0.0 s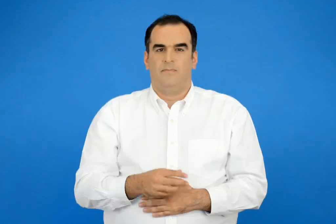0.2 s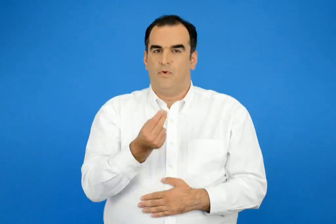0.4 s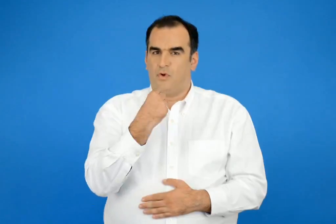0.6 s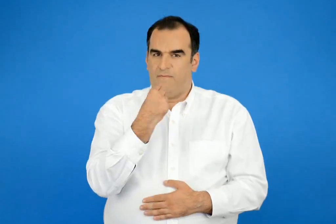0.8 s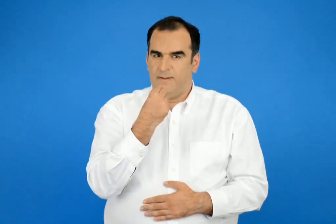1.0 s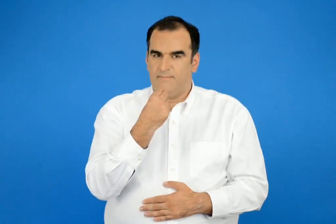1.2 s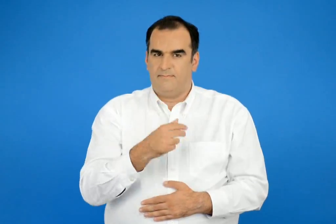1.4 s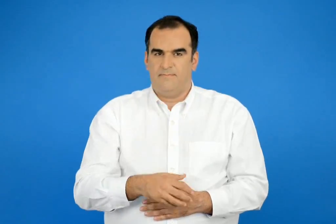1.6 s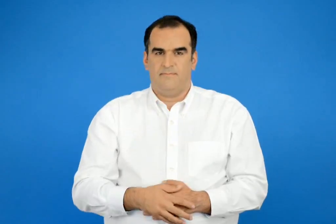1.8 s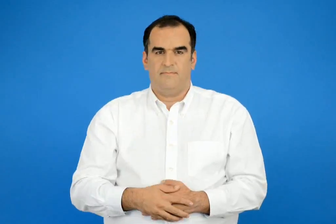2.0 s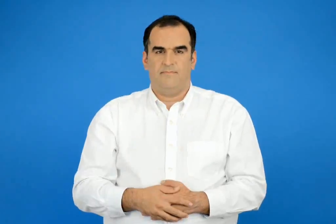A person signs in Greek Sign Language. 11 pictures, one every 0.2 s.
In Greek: τροφη
